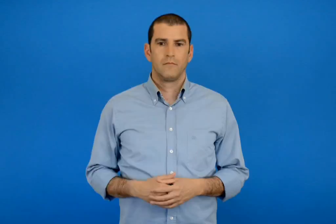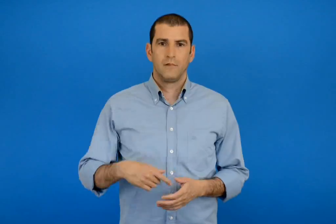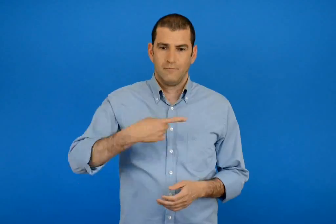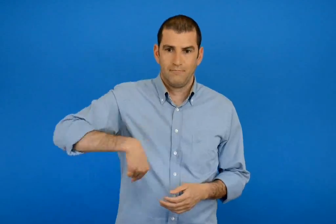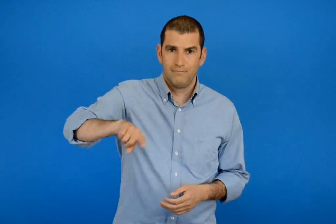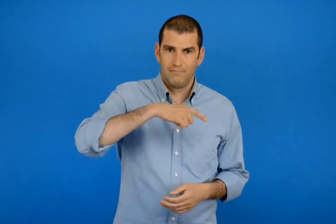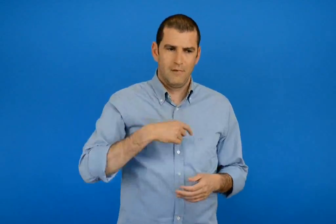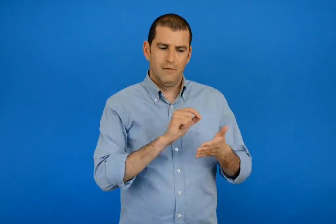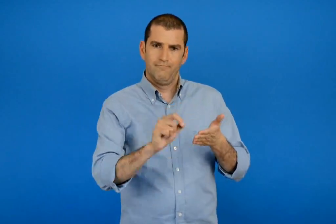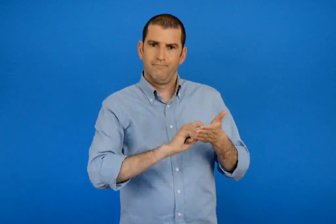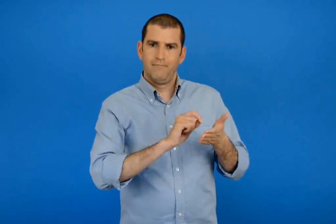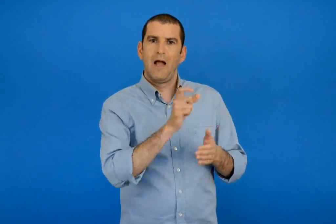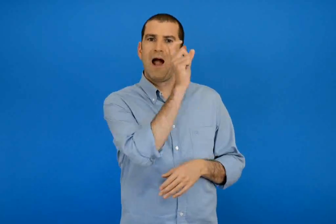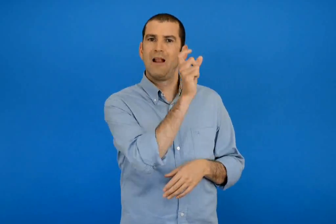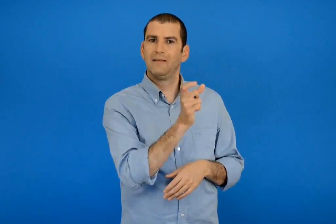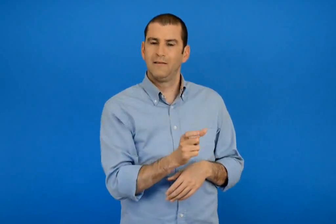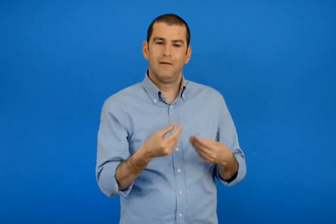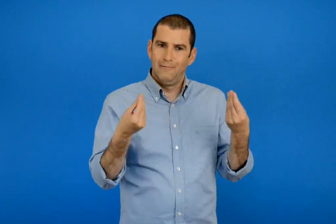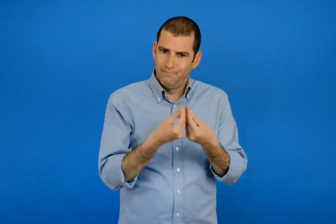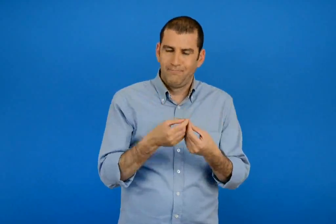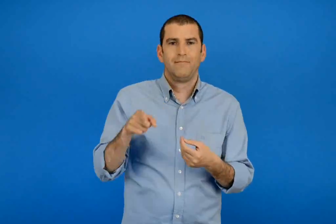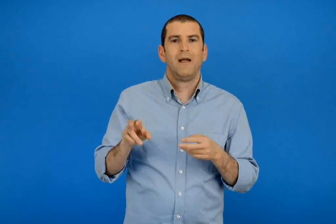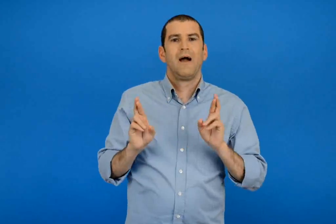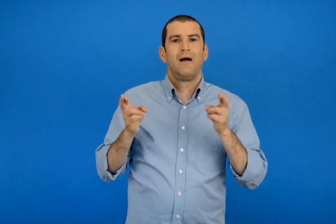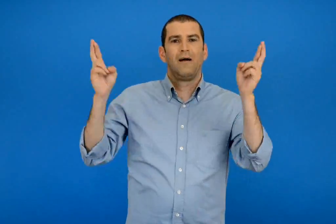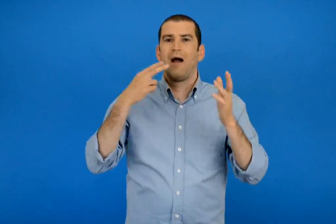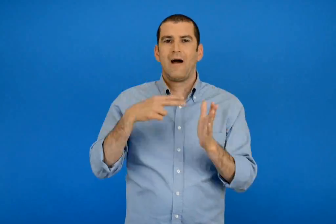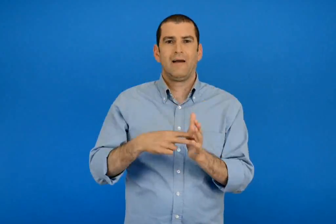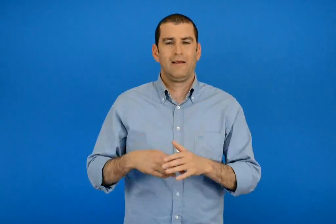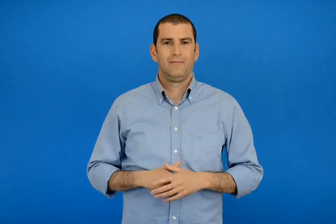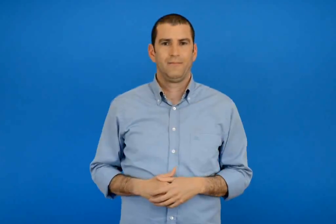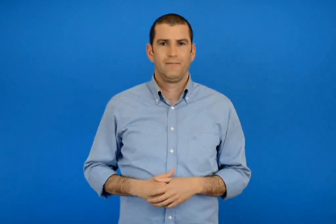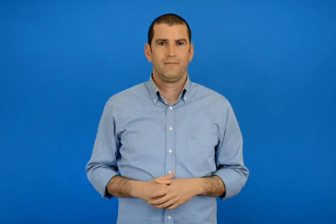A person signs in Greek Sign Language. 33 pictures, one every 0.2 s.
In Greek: να γράψεις λέξεις που ταιριάζουν με την ηλεκτρική ενέργεια
